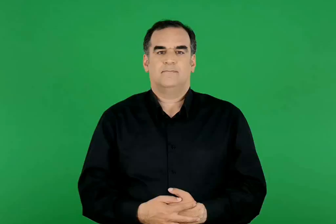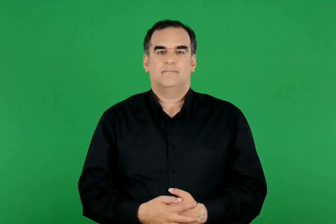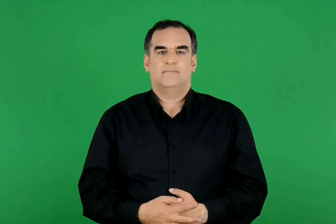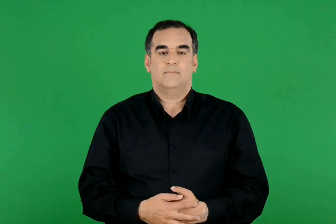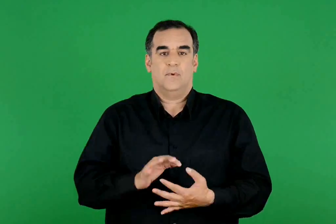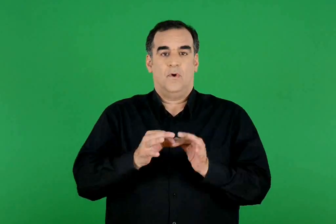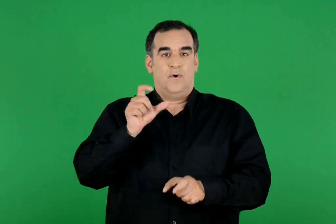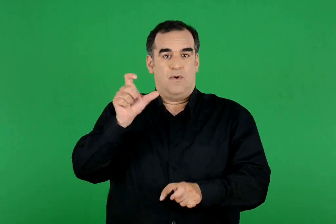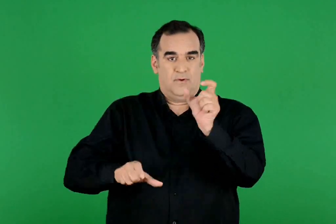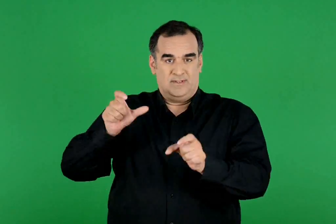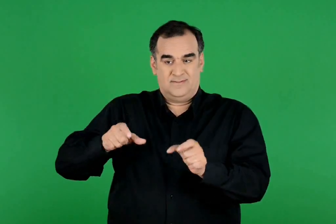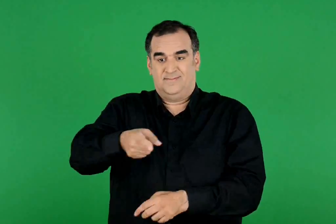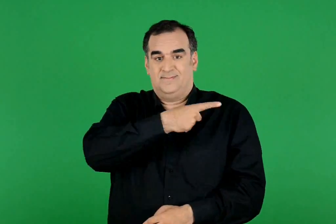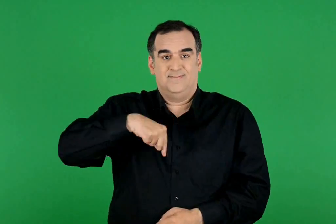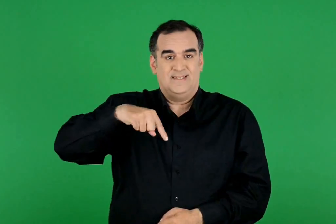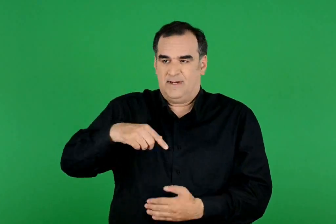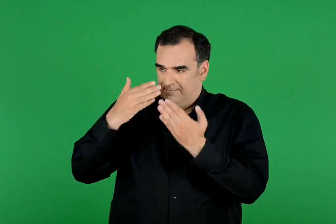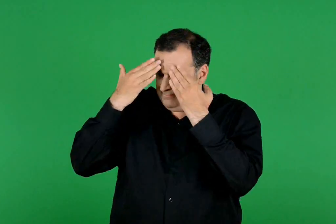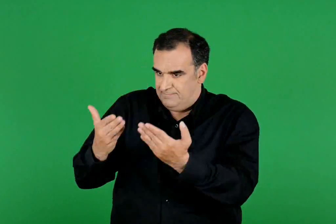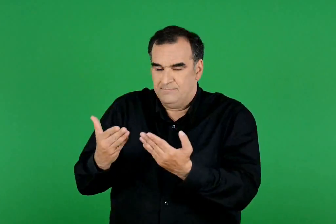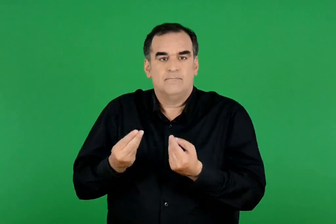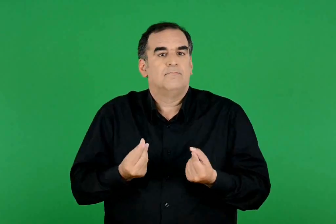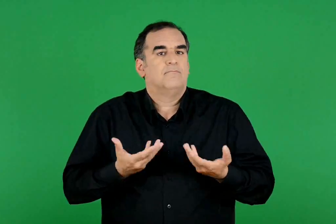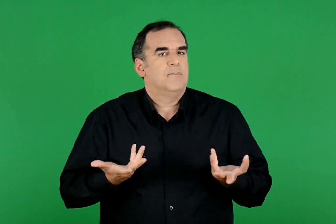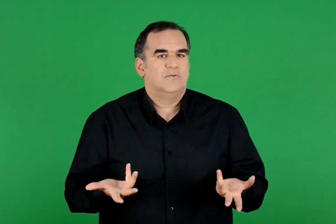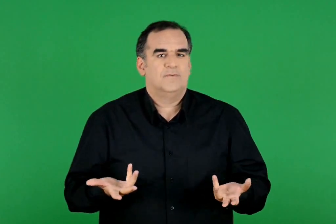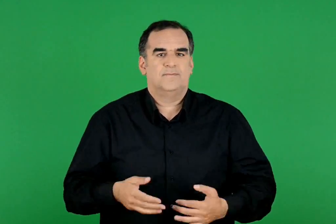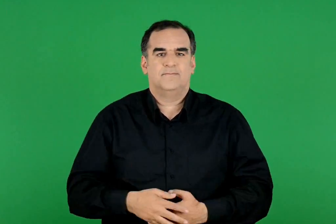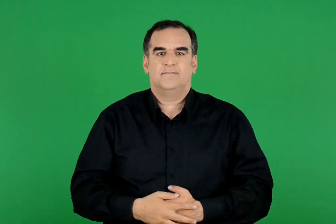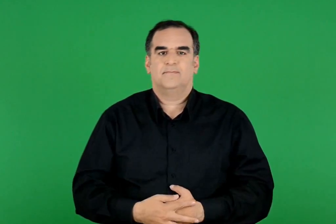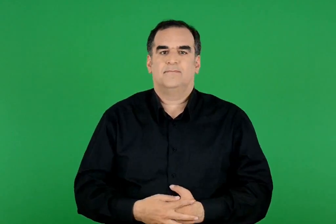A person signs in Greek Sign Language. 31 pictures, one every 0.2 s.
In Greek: πώς τιμάμε σήμερα τους ολυμπιονίκες ;
